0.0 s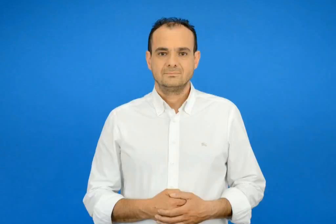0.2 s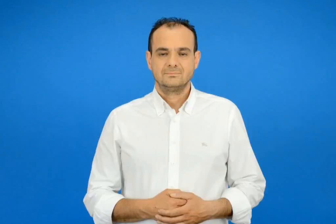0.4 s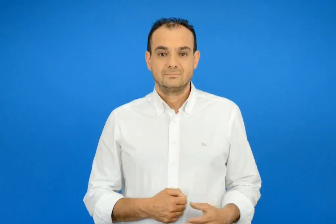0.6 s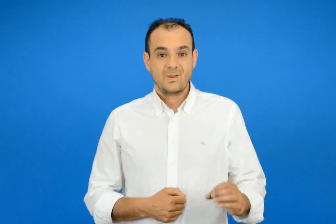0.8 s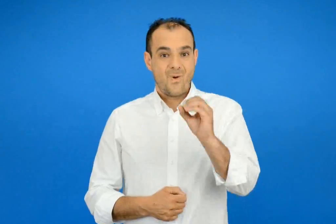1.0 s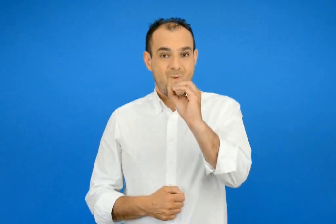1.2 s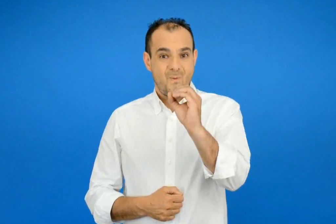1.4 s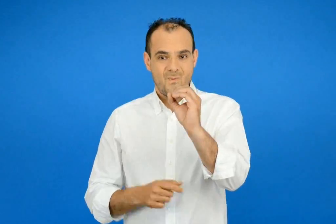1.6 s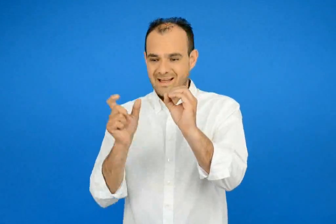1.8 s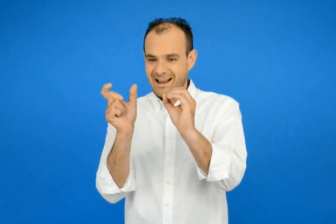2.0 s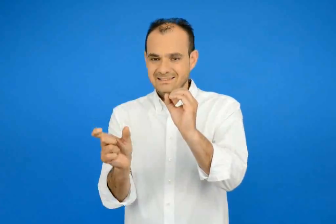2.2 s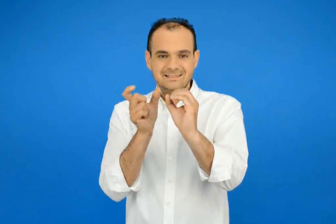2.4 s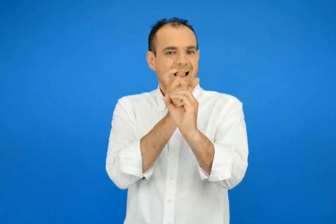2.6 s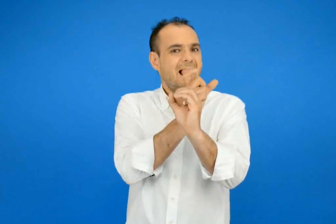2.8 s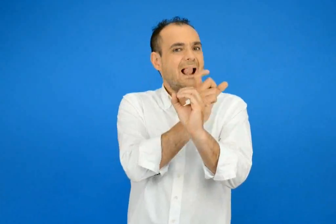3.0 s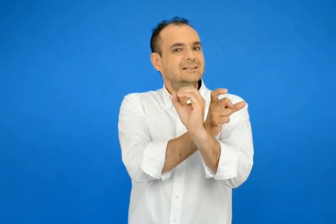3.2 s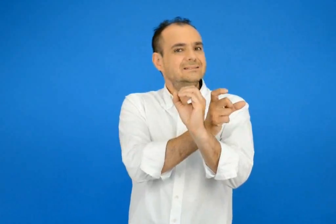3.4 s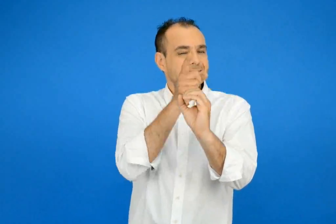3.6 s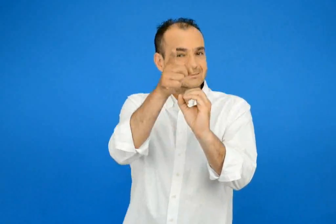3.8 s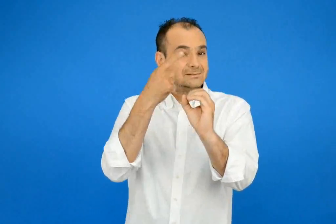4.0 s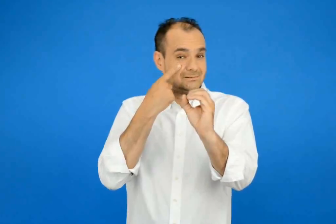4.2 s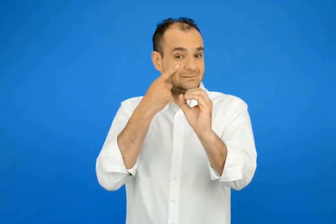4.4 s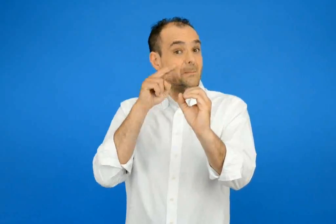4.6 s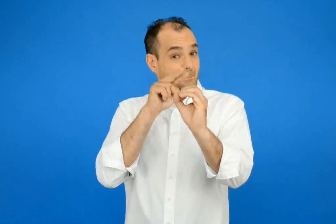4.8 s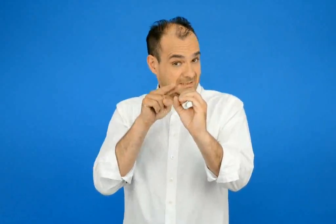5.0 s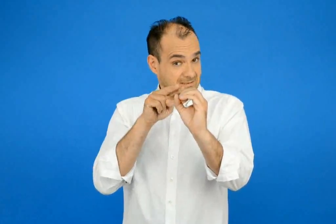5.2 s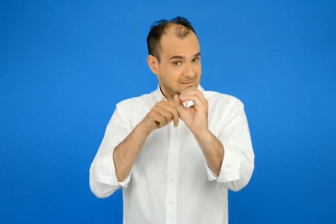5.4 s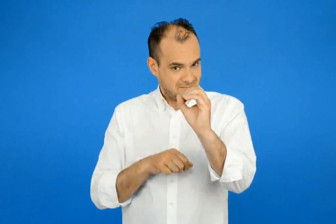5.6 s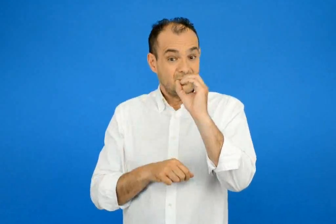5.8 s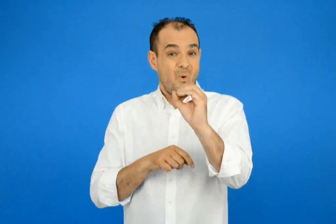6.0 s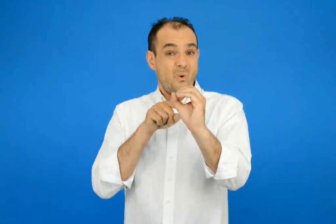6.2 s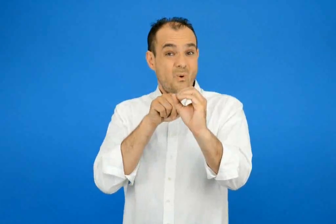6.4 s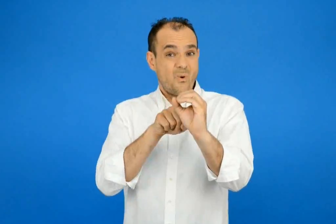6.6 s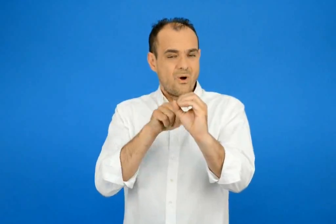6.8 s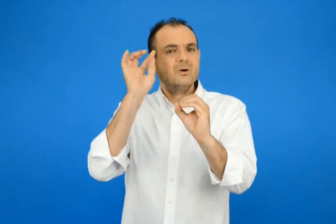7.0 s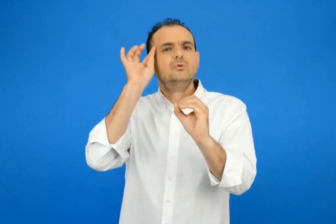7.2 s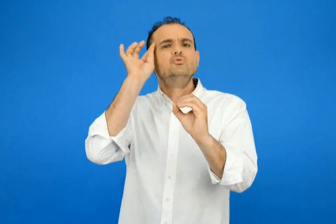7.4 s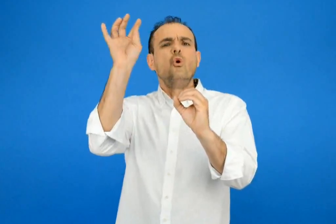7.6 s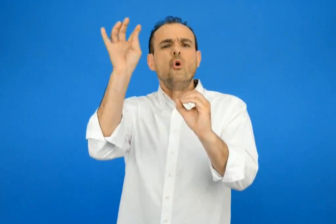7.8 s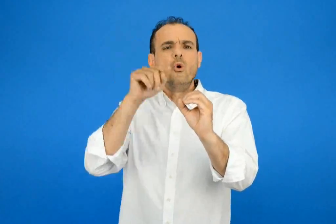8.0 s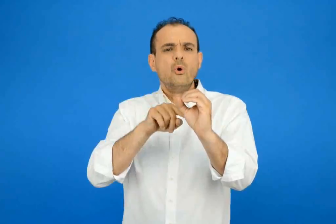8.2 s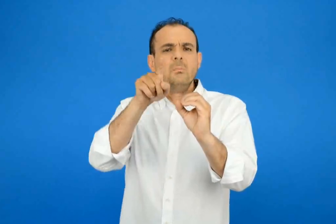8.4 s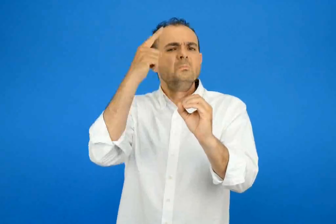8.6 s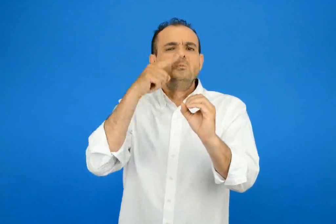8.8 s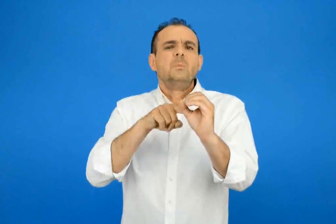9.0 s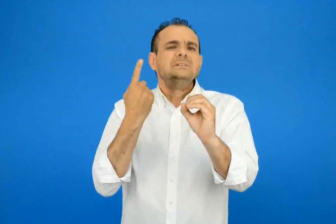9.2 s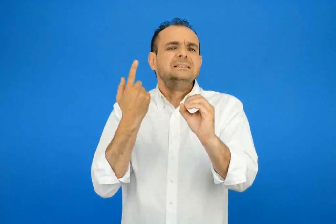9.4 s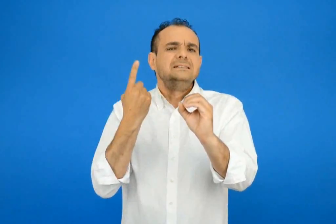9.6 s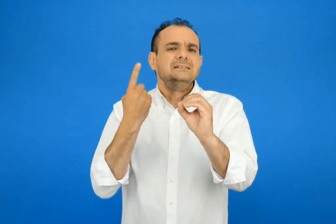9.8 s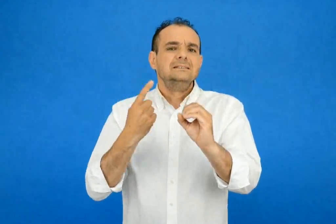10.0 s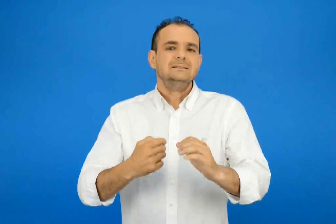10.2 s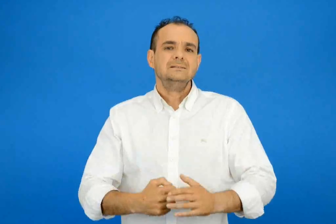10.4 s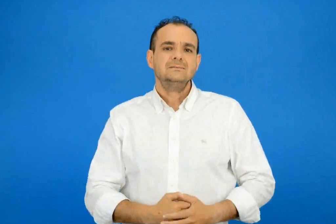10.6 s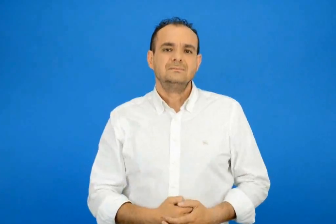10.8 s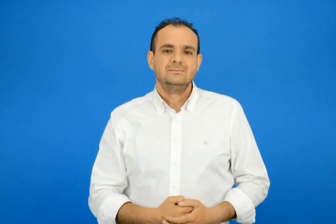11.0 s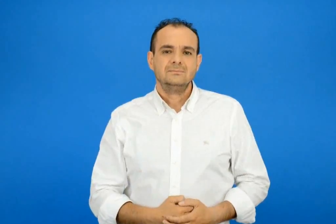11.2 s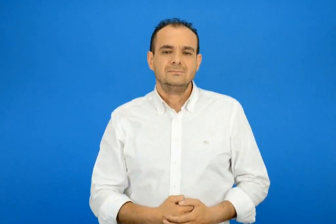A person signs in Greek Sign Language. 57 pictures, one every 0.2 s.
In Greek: παρατήρησες το ο που μπαίνει αναμεσά στις δύο λέξεις ; σε τι νομίζεις ότι χρησιμεύει ;
